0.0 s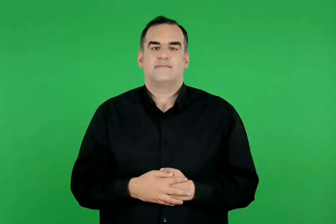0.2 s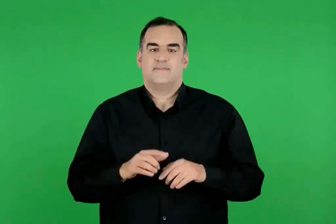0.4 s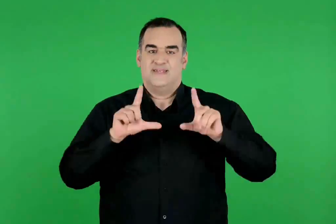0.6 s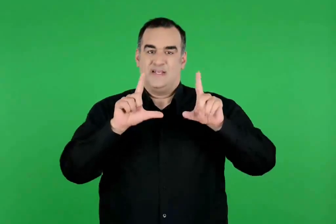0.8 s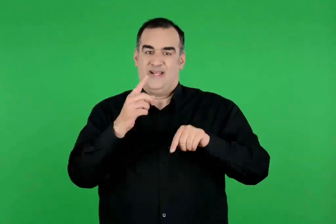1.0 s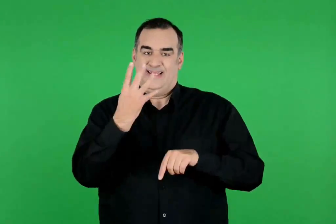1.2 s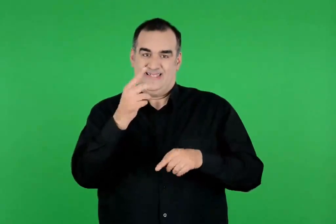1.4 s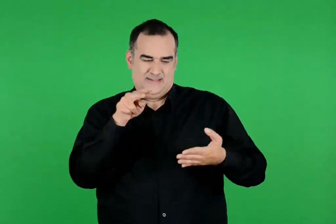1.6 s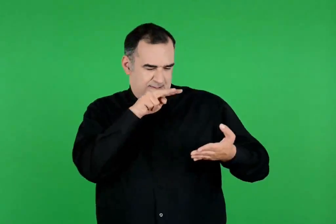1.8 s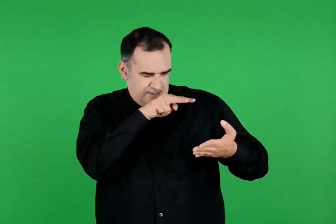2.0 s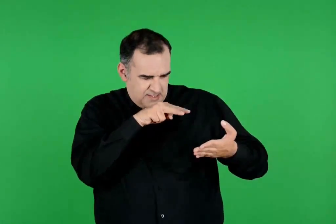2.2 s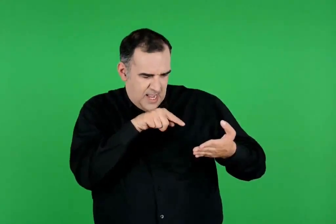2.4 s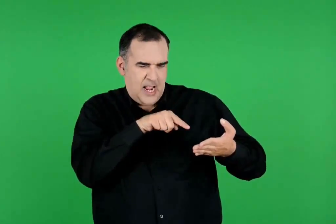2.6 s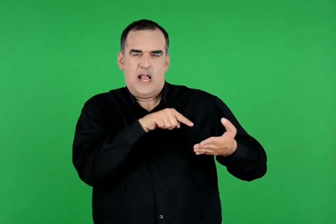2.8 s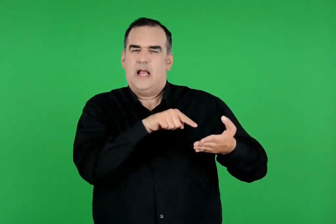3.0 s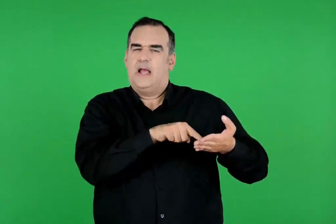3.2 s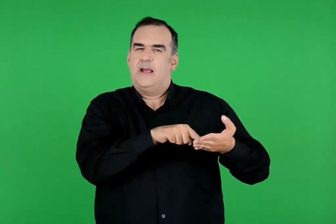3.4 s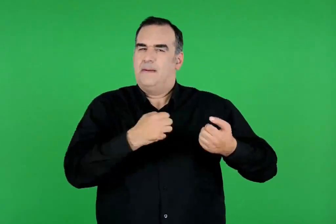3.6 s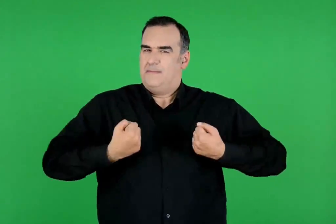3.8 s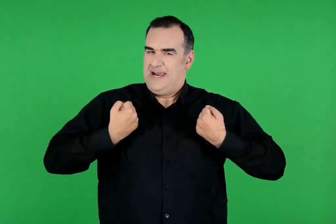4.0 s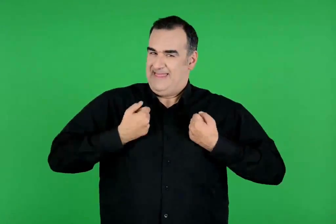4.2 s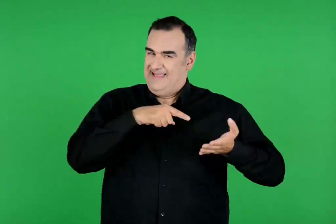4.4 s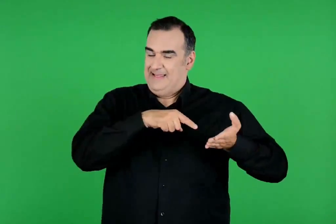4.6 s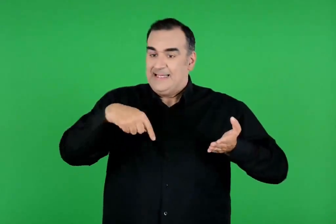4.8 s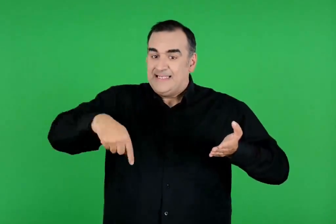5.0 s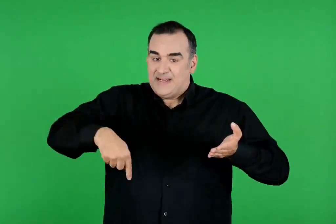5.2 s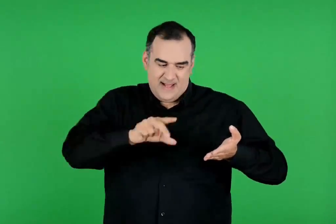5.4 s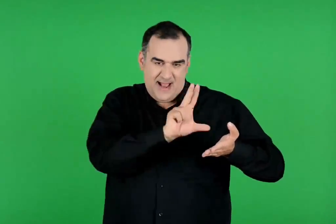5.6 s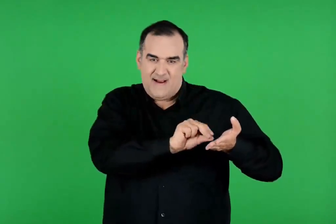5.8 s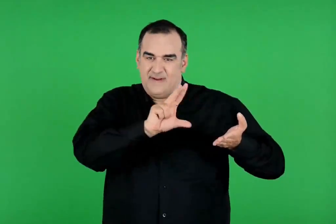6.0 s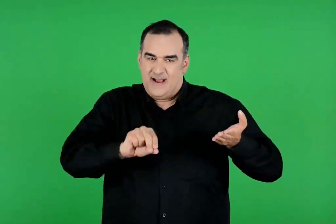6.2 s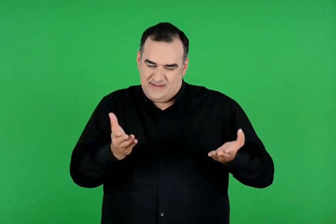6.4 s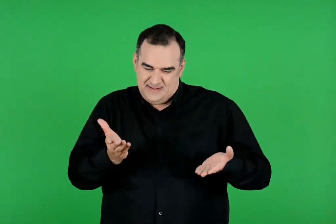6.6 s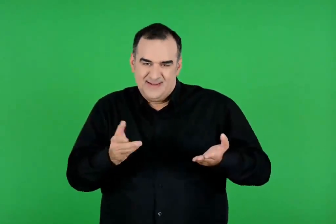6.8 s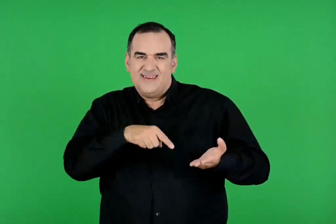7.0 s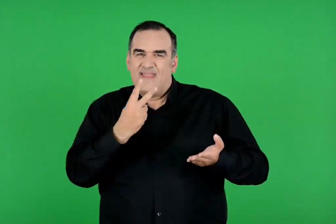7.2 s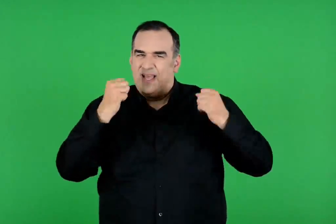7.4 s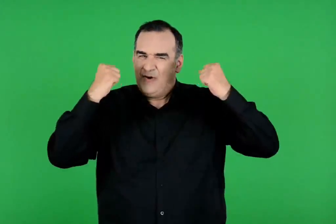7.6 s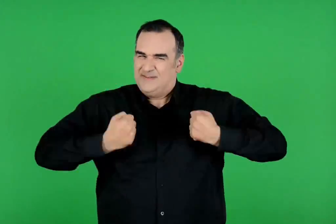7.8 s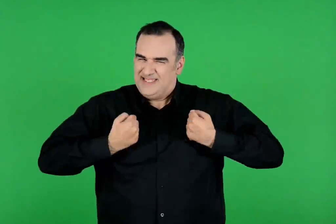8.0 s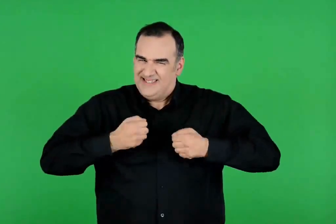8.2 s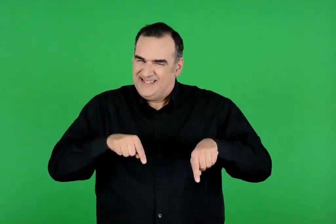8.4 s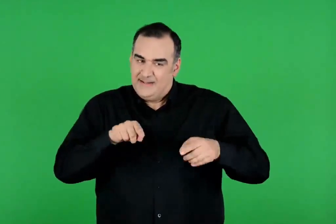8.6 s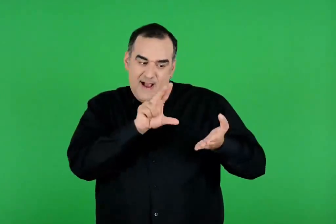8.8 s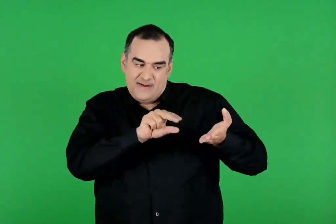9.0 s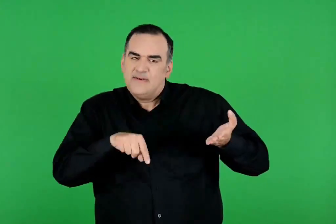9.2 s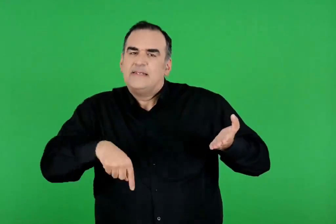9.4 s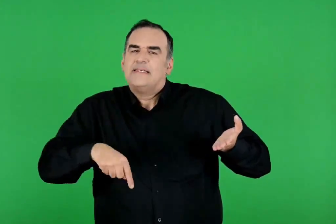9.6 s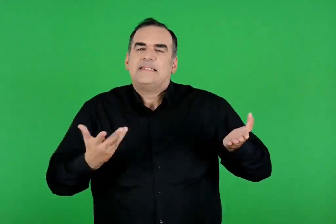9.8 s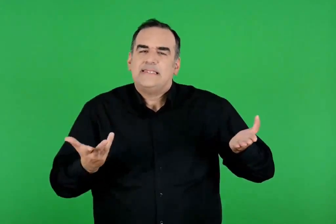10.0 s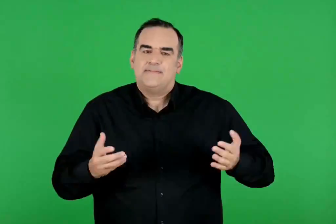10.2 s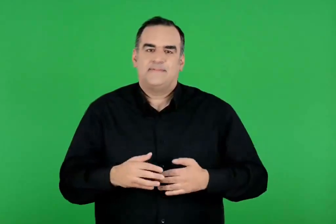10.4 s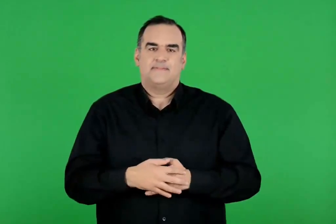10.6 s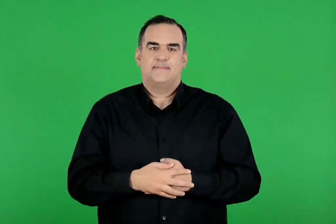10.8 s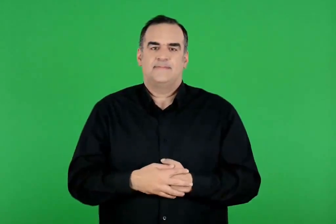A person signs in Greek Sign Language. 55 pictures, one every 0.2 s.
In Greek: παρατηρώ την εικόνα 4. με ποιο σημερινό παιχνίδι νομίζεις ότι μοιάζει το παιχνίδι που παίζουν οι δύο ήρωες ;
